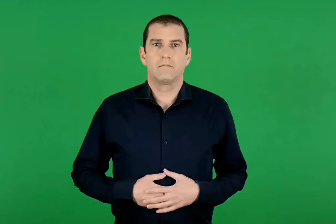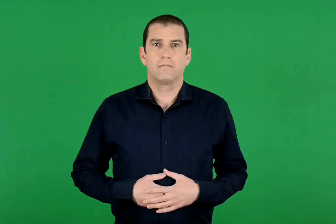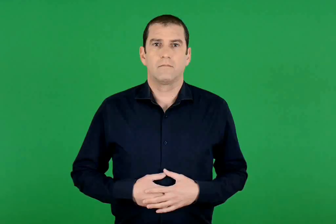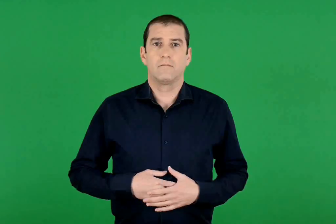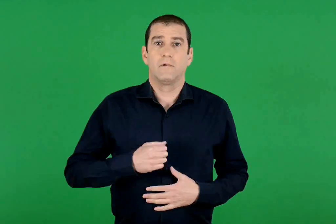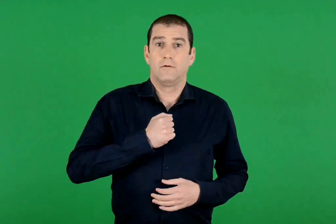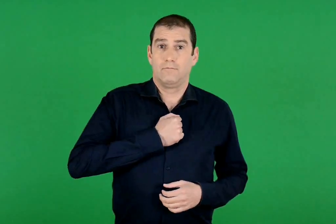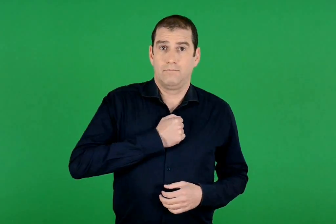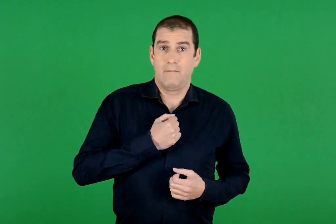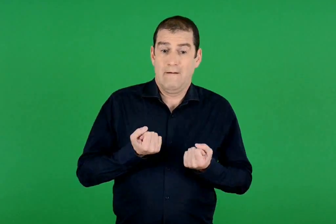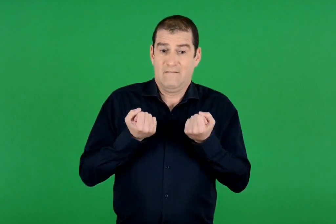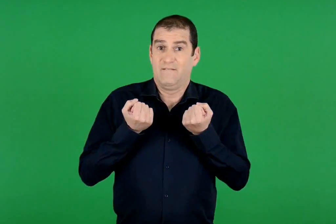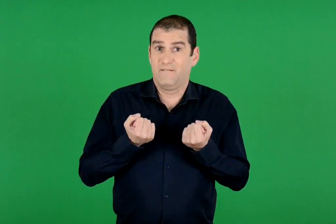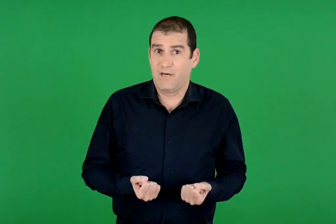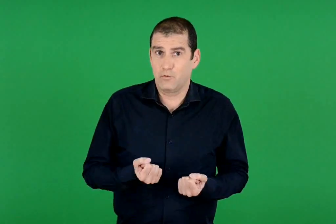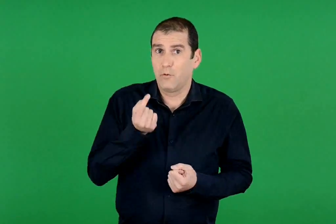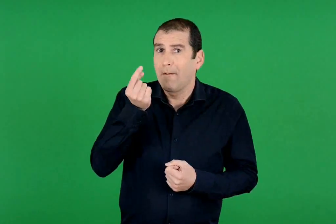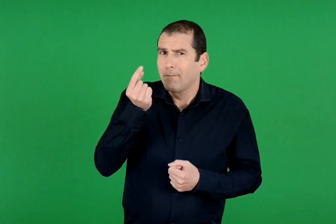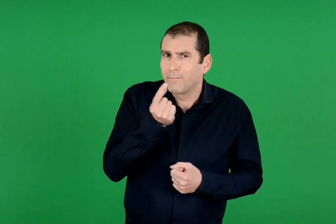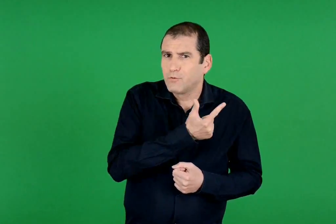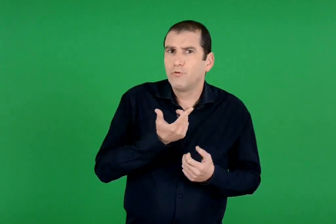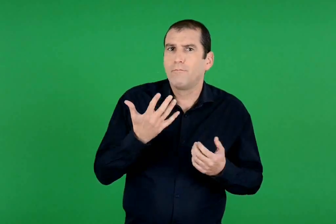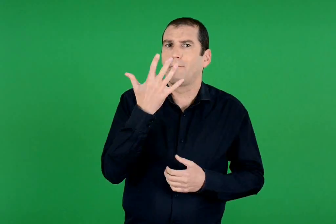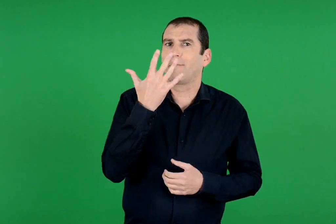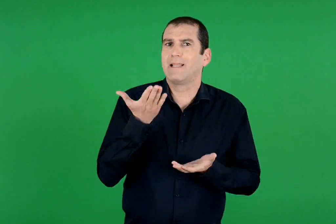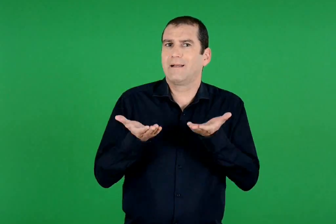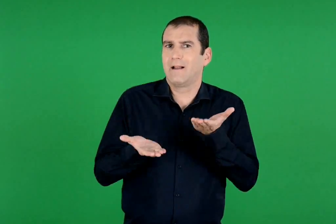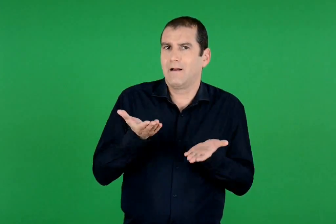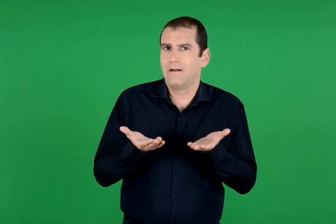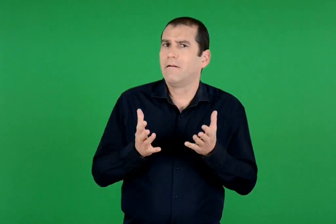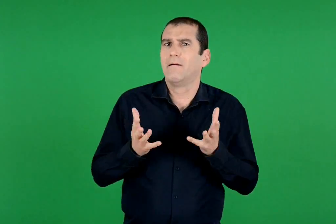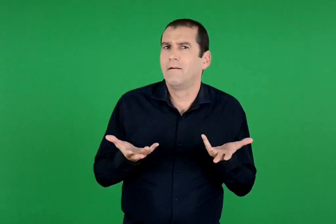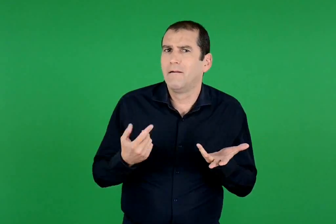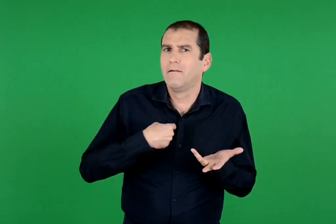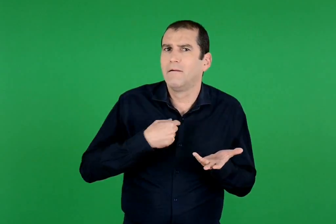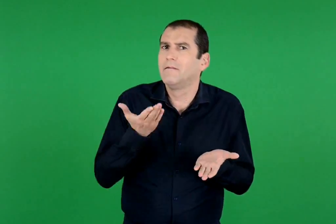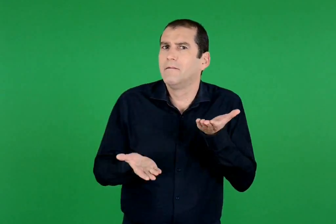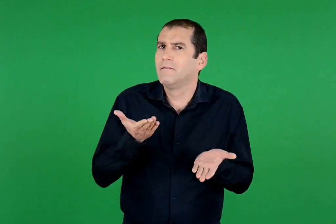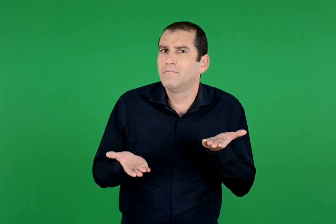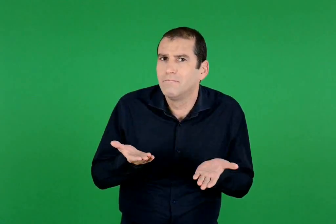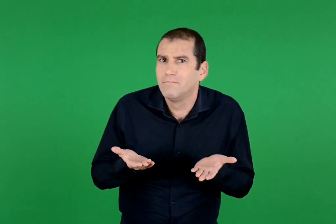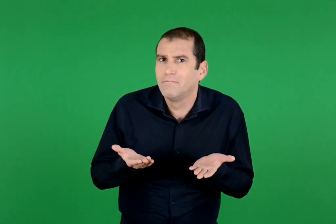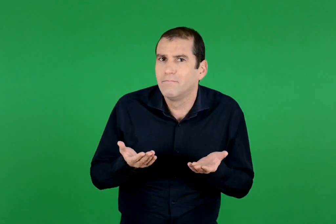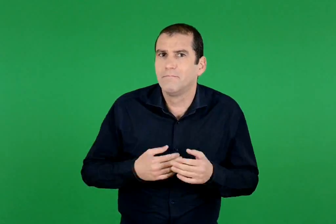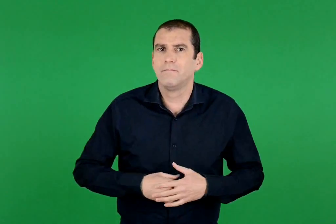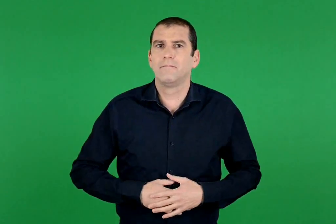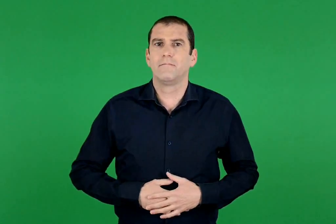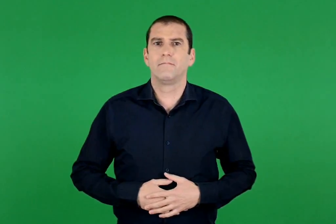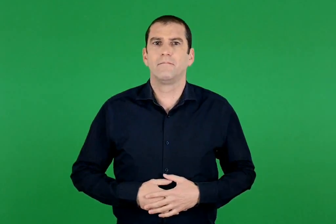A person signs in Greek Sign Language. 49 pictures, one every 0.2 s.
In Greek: το μισό μου βάρος είναι 5 κιλά , δηλαδή ζυγίζω
